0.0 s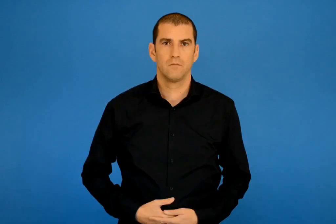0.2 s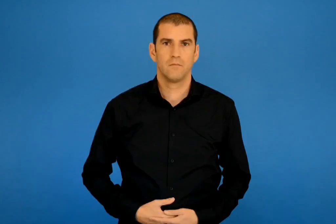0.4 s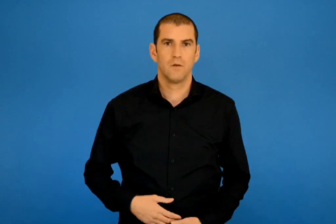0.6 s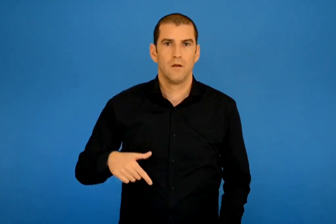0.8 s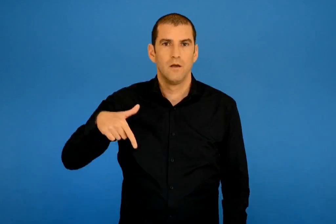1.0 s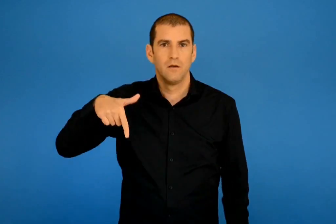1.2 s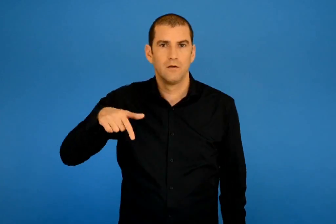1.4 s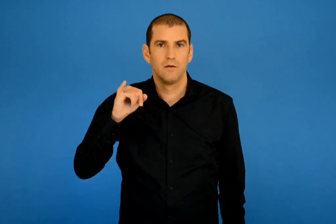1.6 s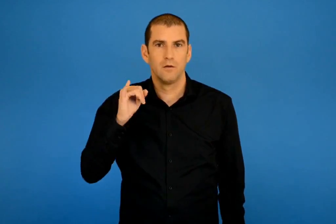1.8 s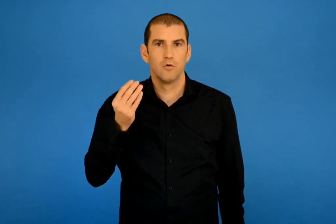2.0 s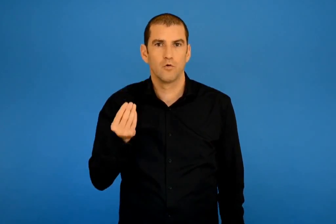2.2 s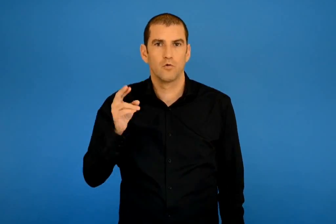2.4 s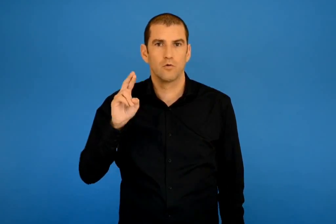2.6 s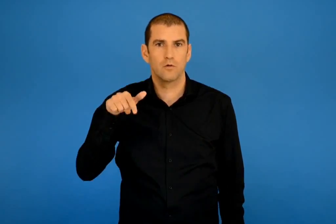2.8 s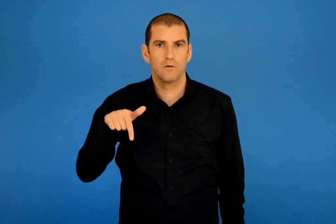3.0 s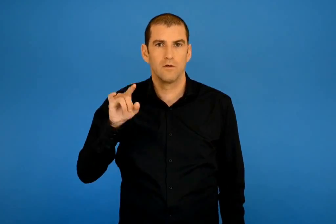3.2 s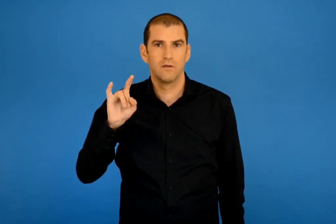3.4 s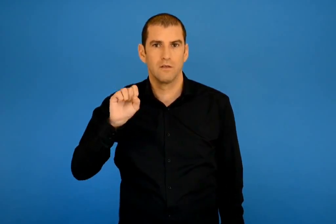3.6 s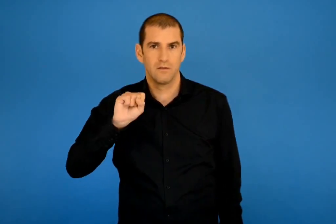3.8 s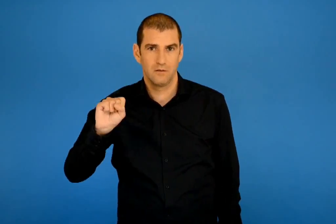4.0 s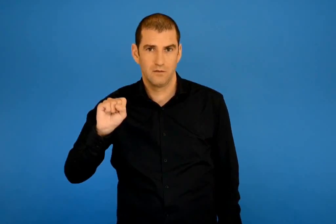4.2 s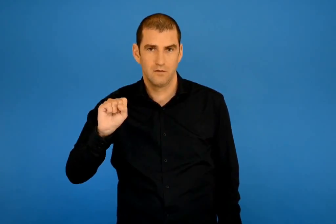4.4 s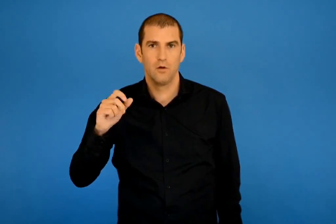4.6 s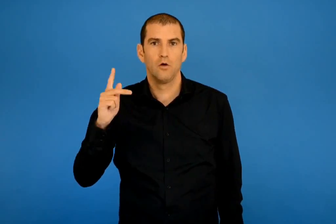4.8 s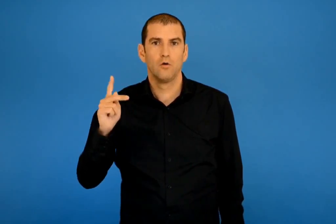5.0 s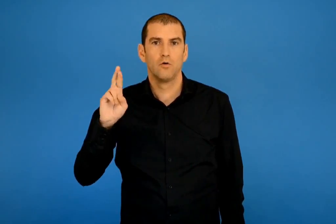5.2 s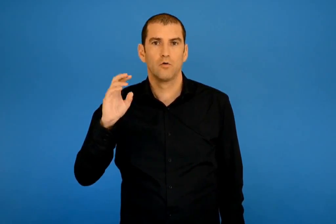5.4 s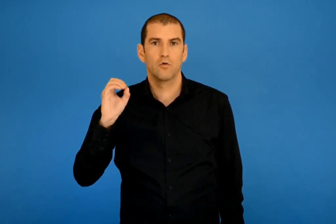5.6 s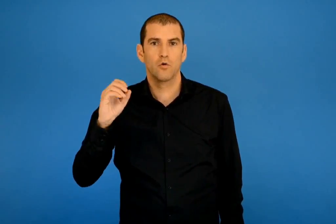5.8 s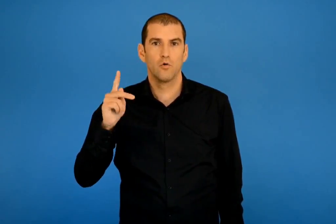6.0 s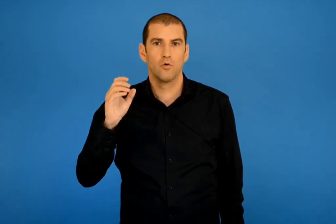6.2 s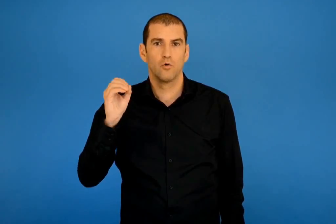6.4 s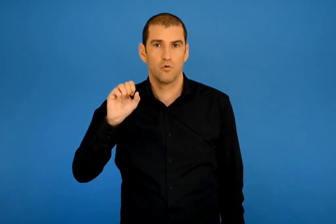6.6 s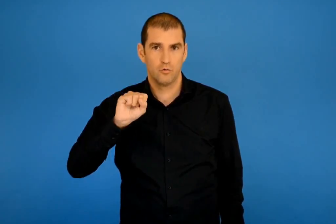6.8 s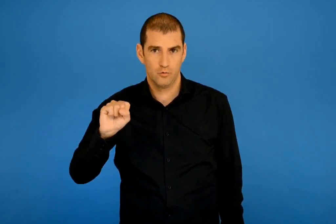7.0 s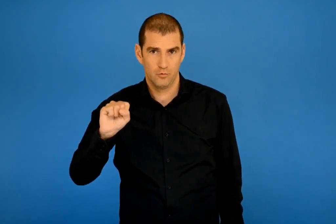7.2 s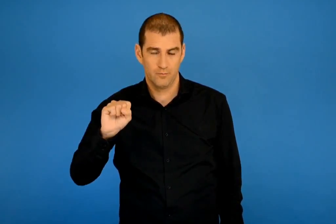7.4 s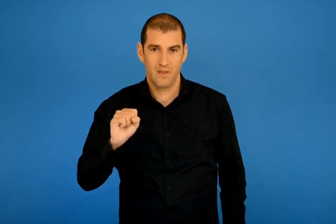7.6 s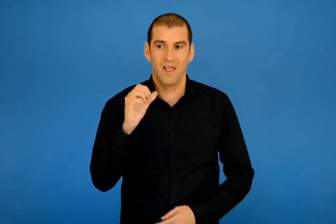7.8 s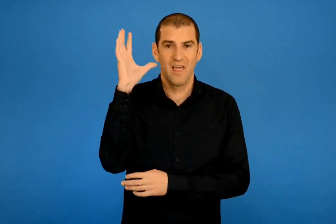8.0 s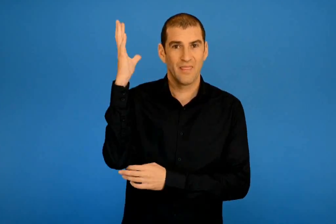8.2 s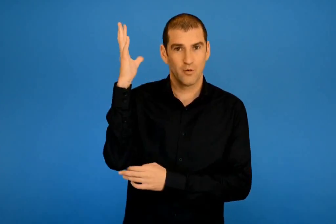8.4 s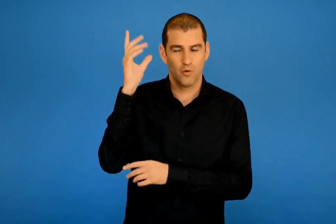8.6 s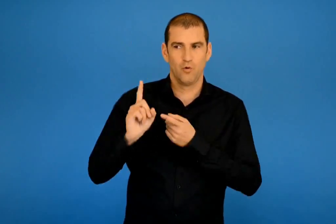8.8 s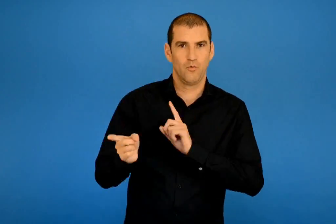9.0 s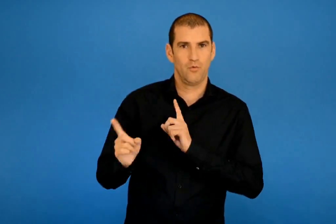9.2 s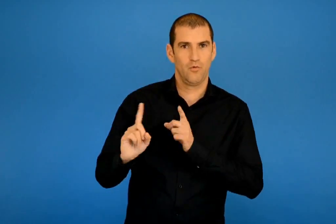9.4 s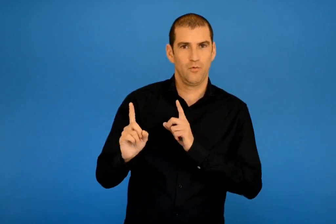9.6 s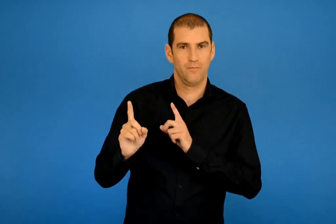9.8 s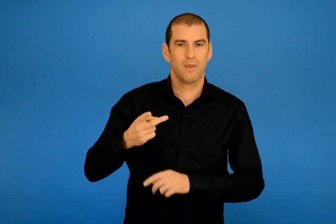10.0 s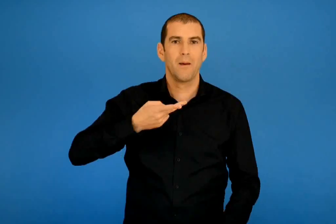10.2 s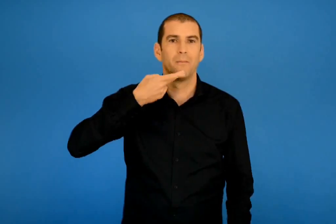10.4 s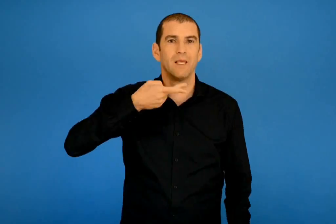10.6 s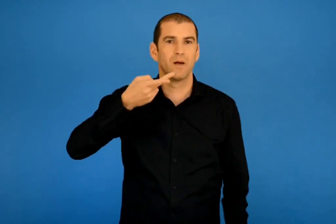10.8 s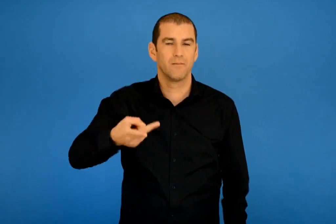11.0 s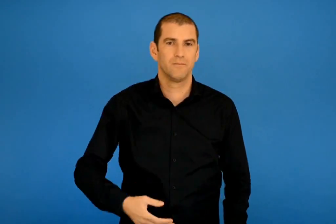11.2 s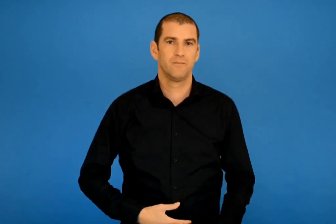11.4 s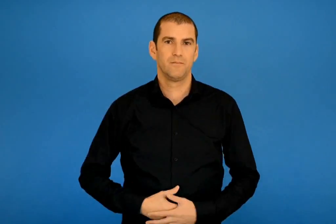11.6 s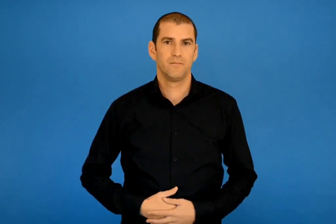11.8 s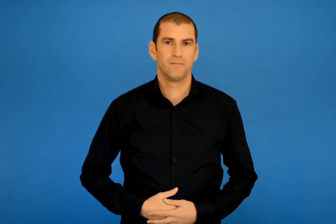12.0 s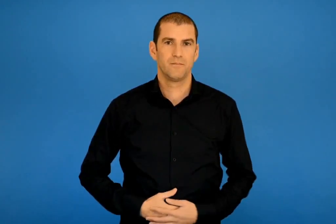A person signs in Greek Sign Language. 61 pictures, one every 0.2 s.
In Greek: γιώργης κρόκος συμφωνία με ένα δέντρο ποίημα
